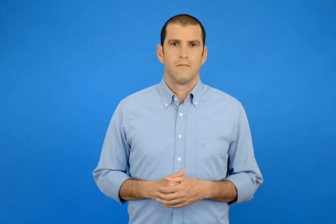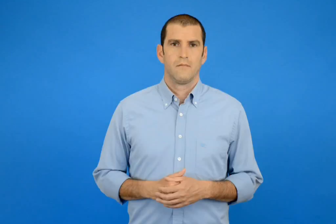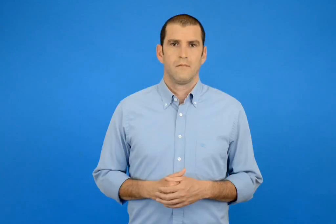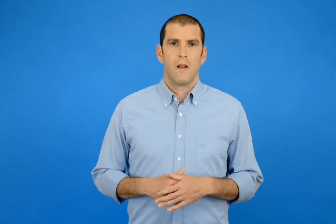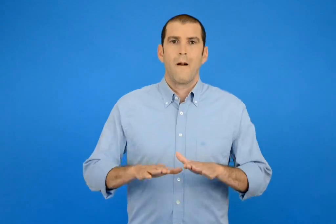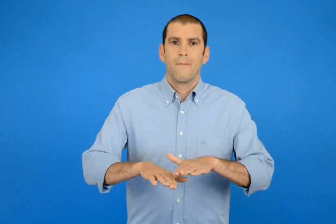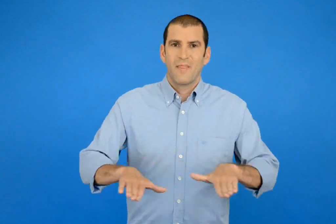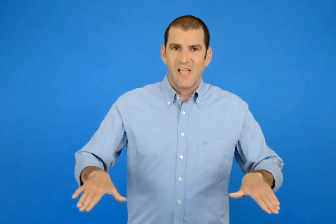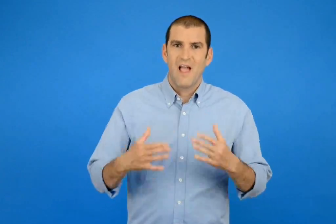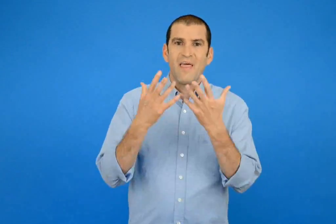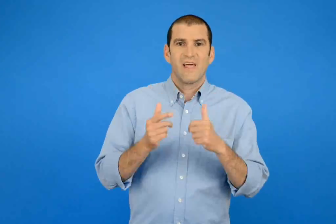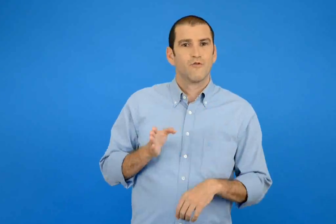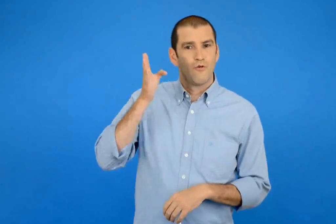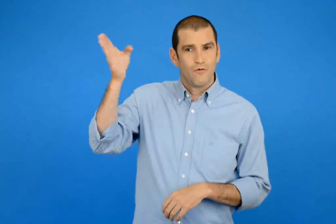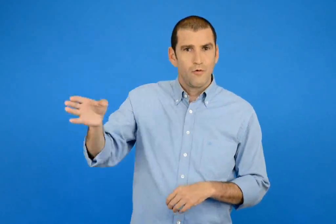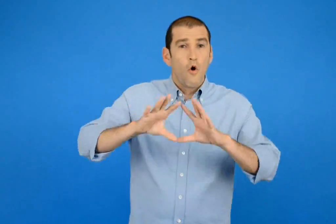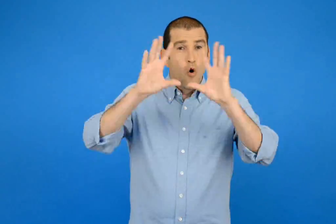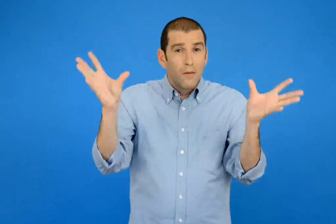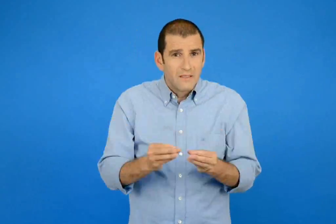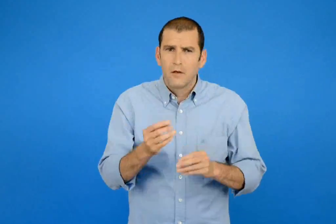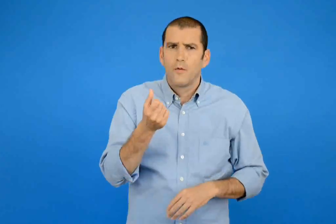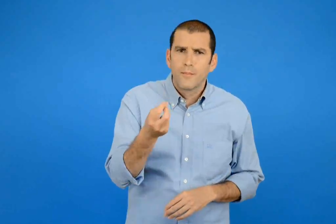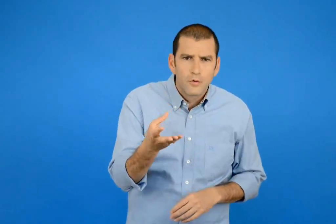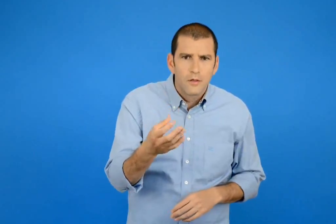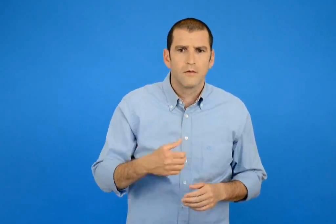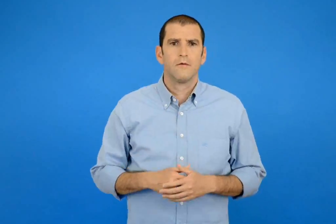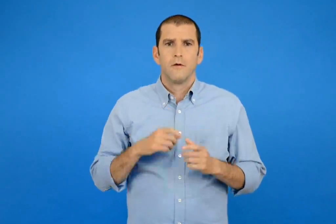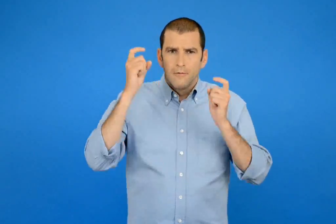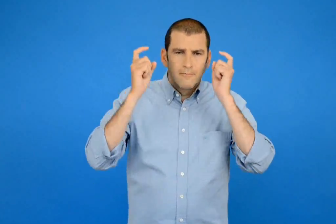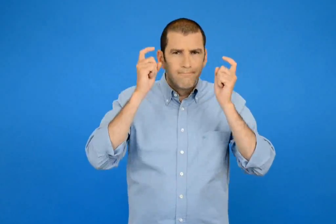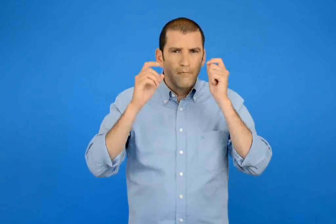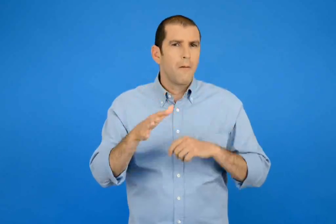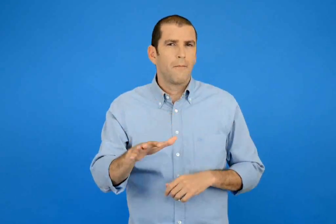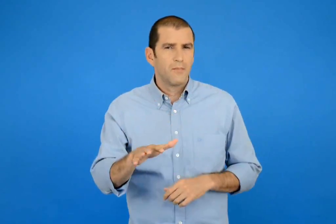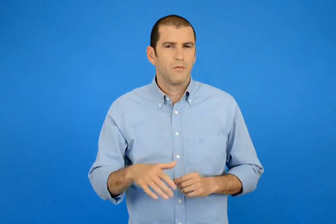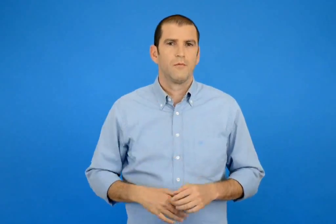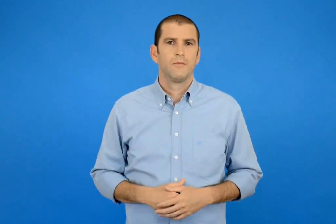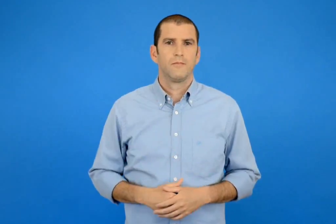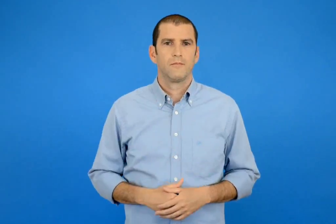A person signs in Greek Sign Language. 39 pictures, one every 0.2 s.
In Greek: πόσα παιδιά συνολικά πήγαν στο θέατρο ; εκτιμώ περίπου
